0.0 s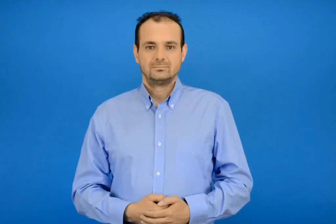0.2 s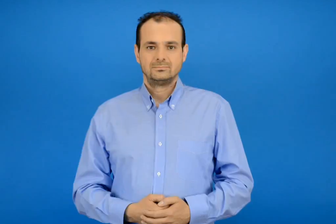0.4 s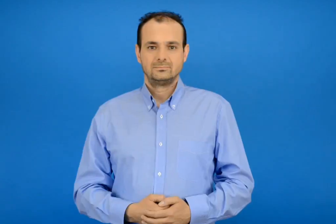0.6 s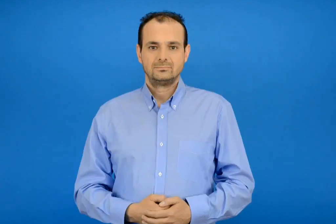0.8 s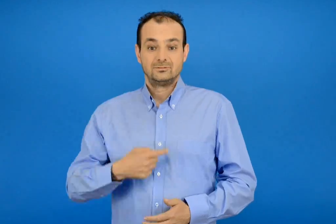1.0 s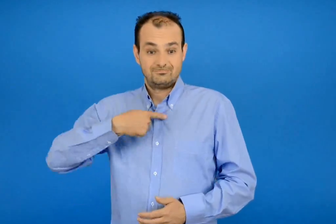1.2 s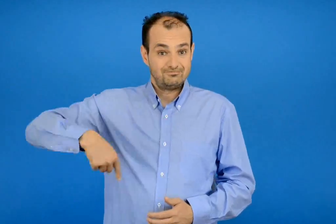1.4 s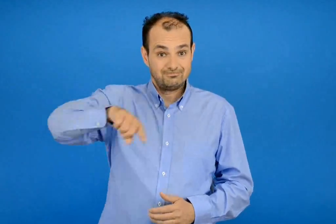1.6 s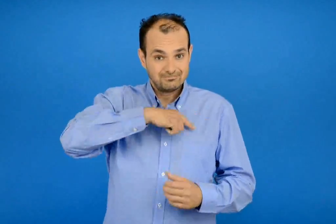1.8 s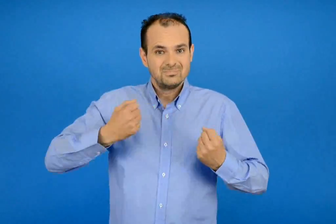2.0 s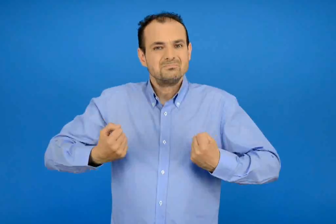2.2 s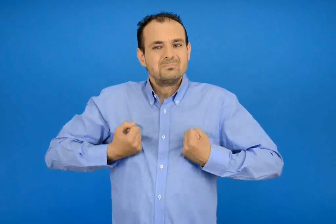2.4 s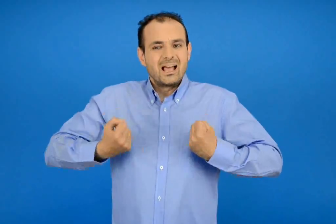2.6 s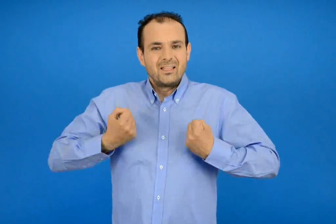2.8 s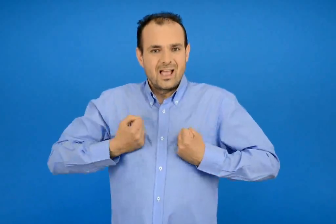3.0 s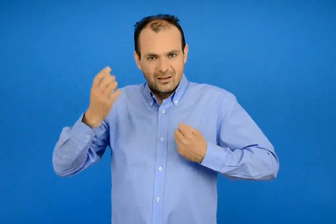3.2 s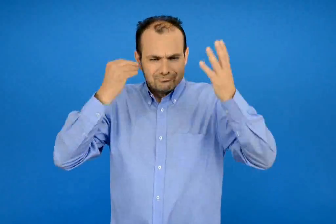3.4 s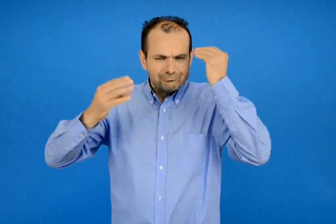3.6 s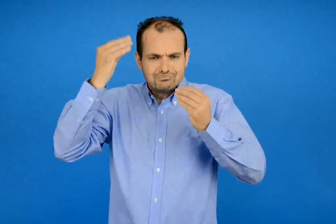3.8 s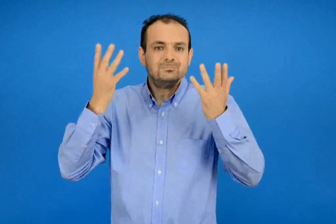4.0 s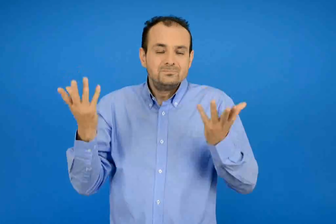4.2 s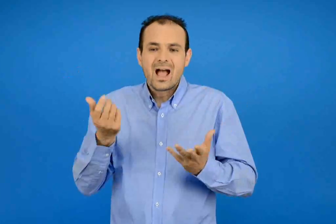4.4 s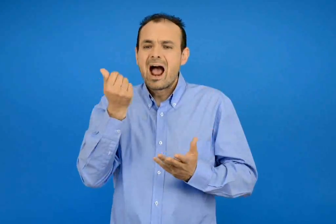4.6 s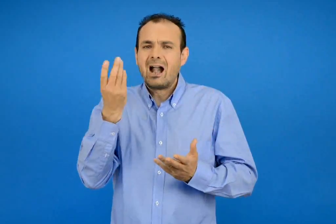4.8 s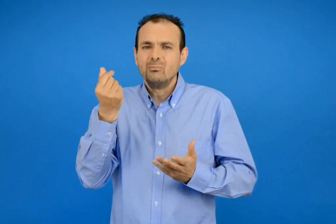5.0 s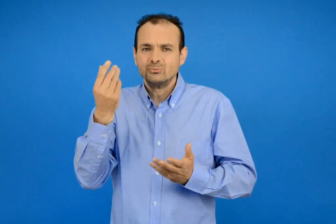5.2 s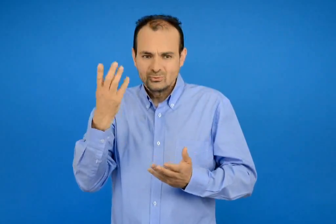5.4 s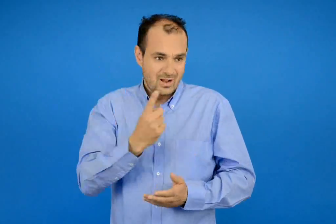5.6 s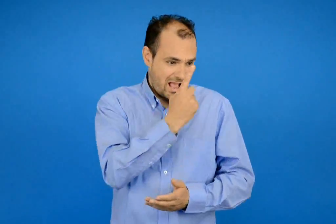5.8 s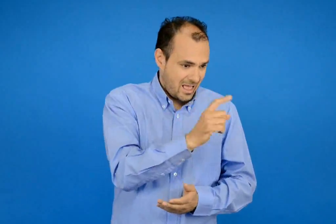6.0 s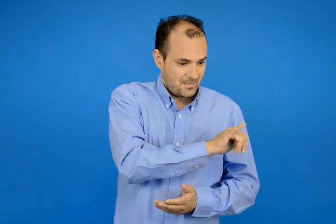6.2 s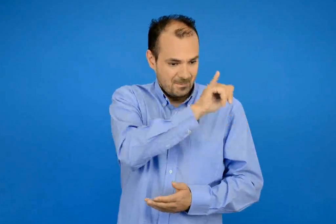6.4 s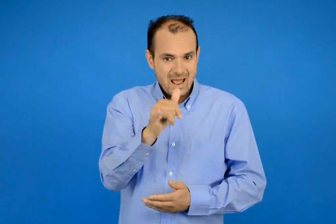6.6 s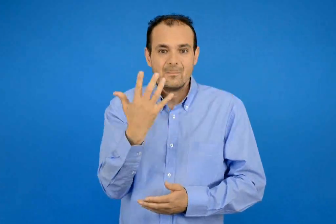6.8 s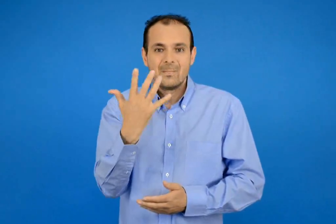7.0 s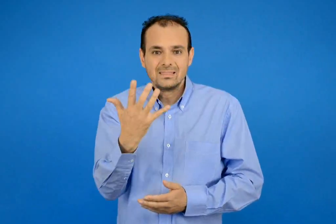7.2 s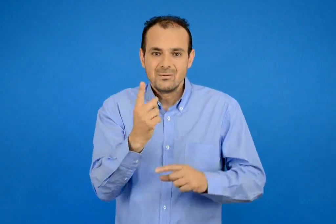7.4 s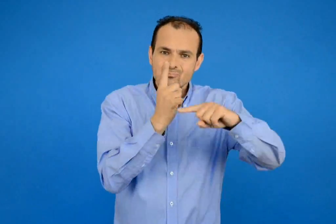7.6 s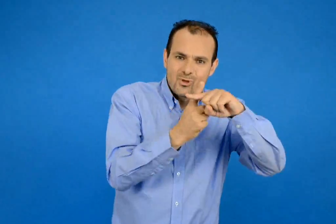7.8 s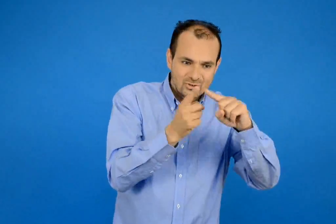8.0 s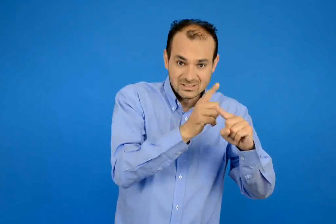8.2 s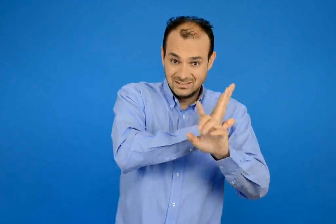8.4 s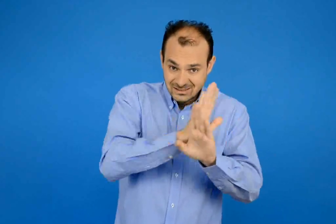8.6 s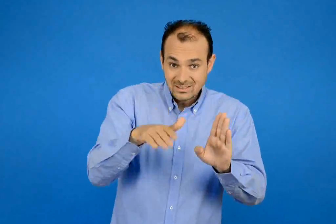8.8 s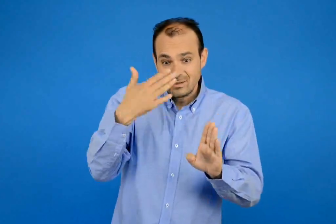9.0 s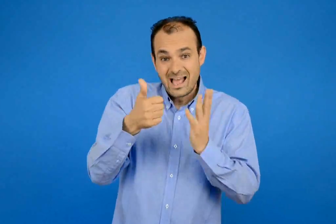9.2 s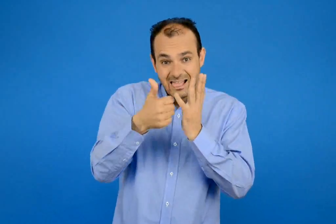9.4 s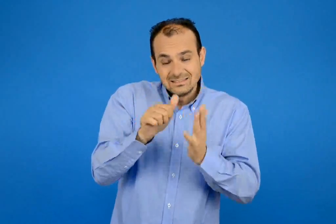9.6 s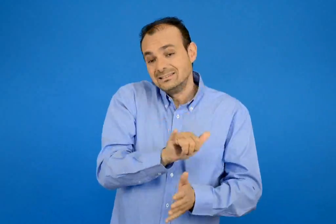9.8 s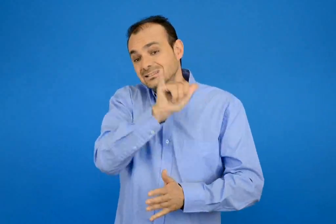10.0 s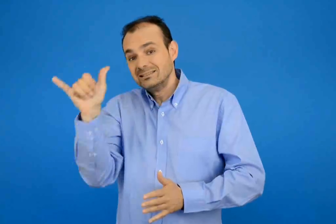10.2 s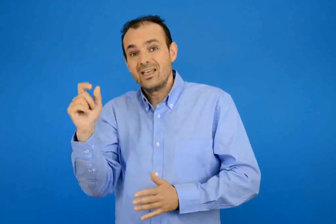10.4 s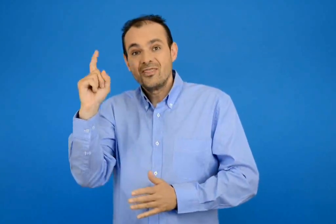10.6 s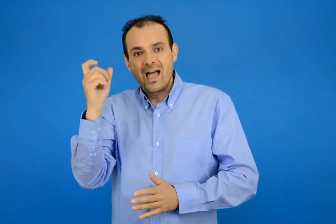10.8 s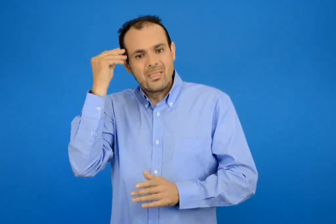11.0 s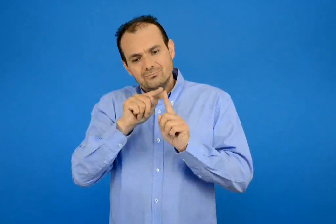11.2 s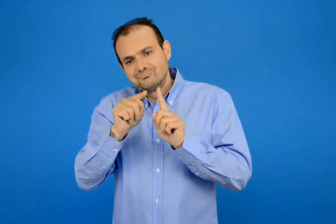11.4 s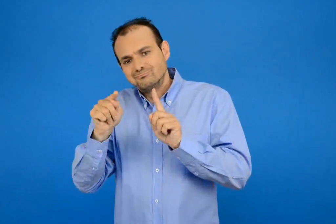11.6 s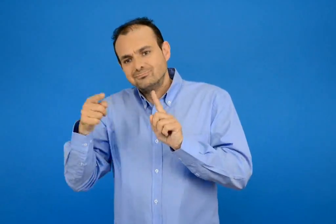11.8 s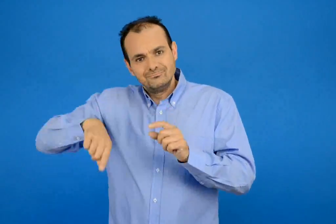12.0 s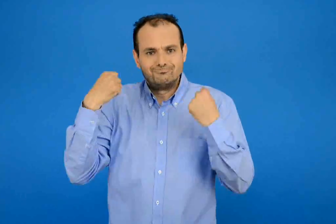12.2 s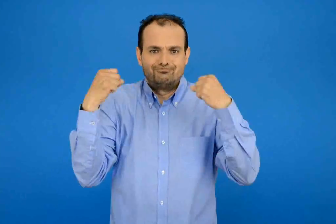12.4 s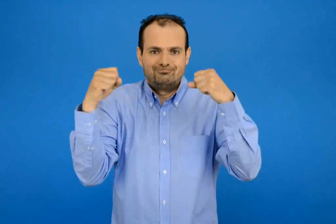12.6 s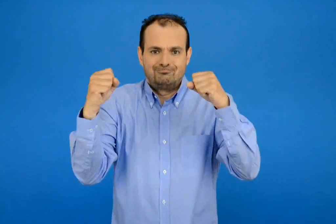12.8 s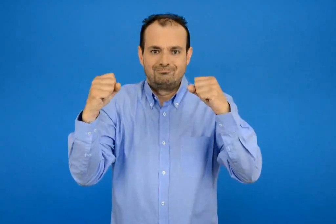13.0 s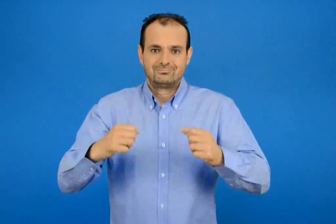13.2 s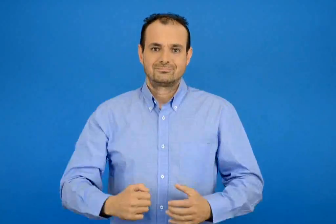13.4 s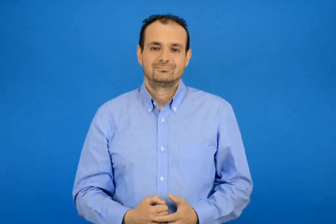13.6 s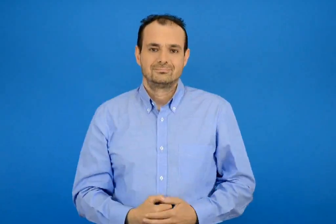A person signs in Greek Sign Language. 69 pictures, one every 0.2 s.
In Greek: στο κεφάλαιο 12 θα παρουσιάσουμε 3 νέα σύμβολα που θα μας βοηθούν να συγκρίνουμε τους αριθμούς μέσα από ένα παιχνίδι με το στόμα της φάλαινας
